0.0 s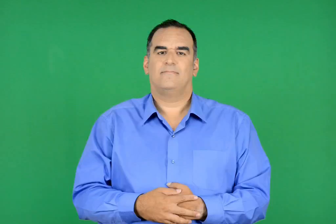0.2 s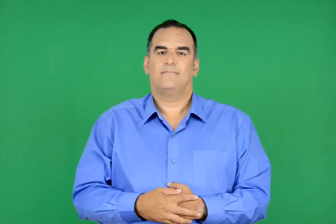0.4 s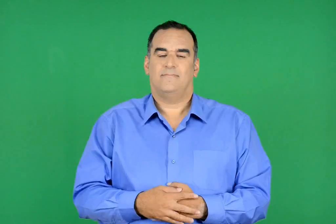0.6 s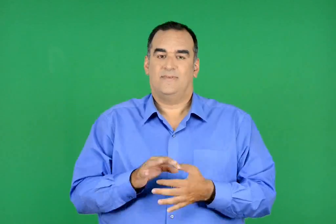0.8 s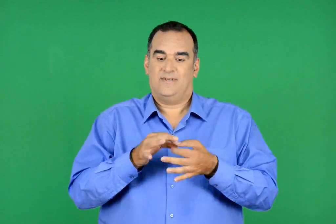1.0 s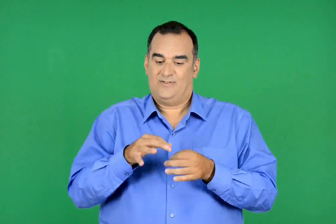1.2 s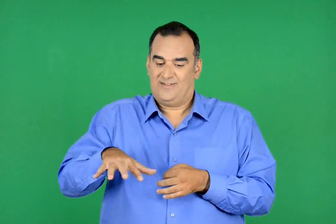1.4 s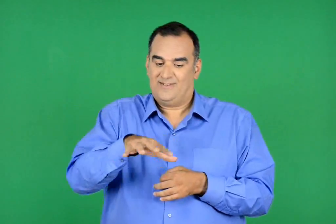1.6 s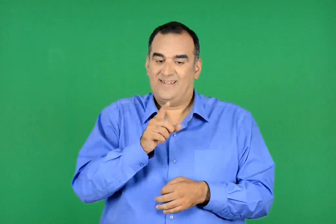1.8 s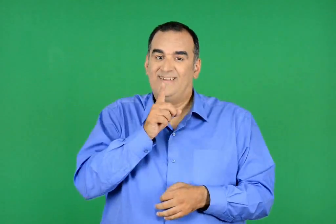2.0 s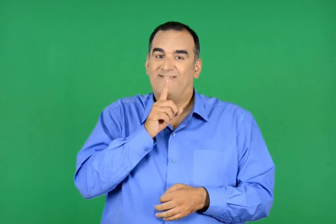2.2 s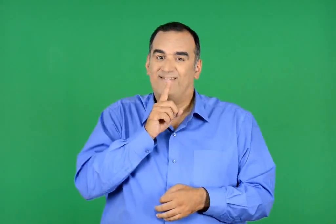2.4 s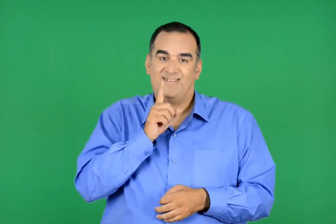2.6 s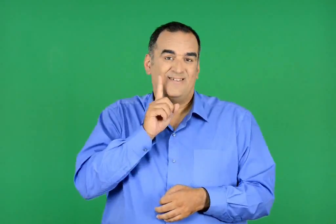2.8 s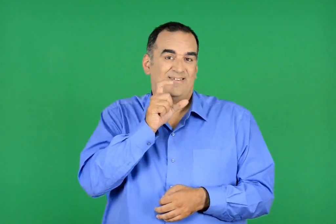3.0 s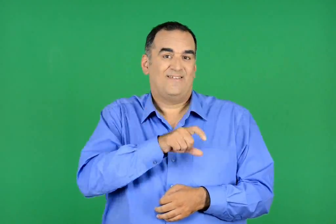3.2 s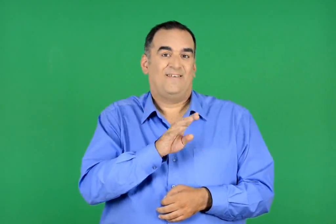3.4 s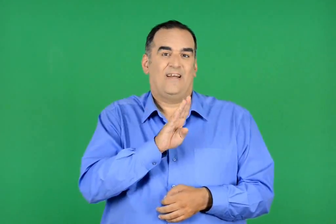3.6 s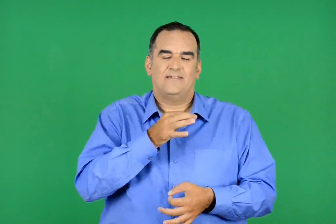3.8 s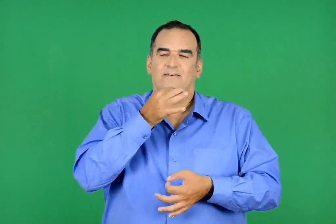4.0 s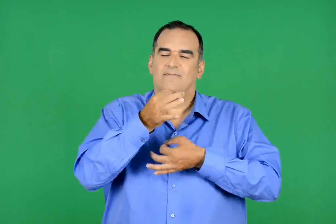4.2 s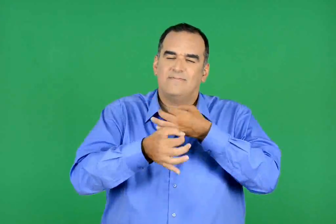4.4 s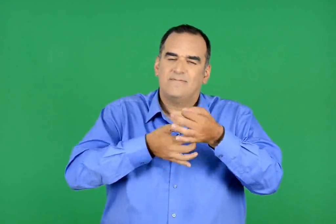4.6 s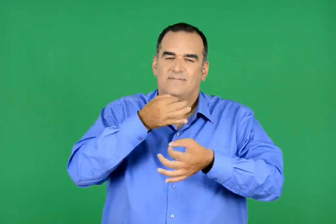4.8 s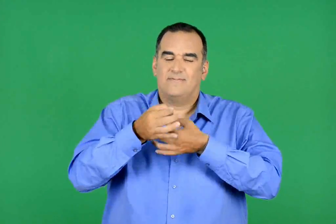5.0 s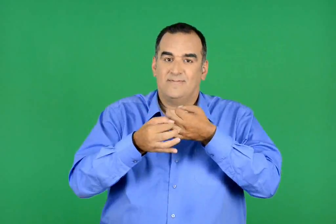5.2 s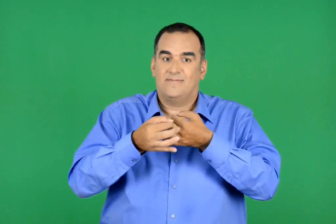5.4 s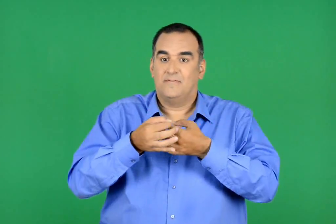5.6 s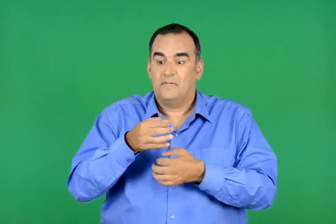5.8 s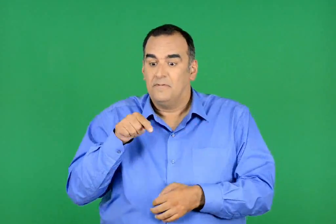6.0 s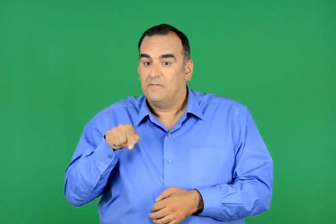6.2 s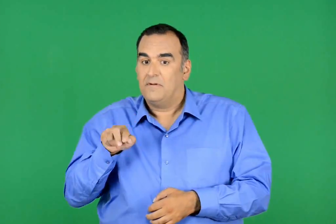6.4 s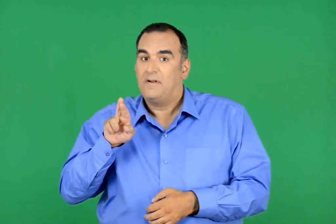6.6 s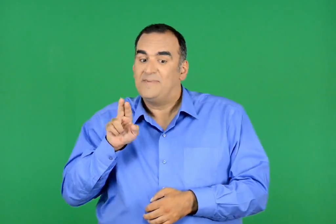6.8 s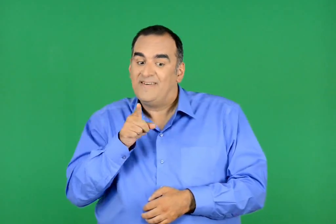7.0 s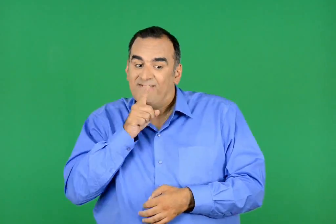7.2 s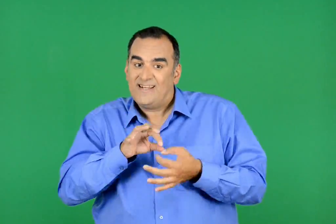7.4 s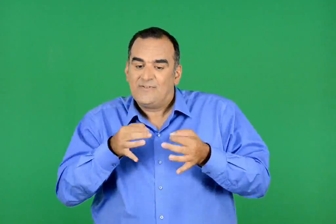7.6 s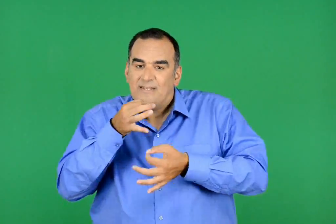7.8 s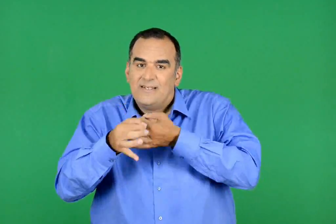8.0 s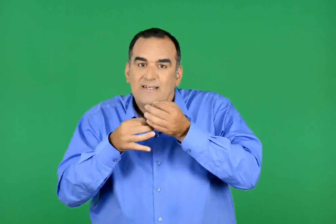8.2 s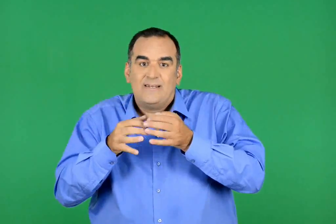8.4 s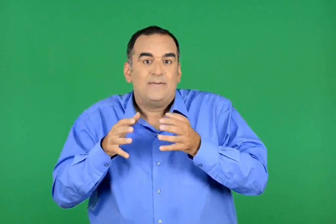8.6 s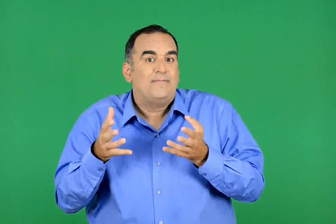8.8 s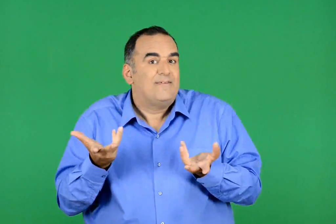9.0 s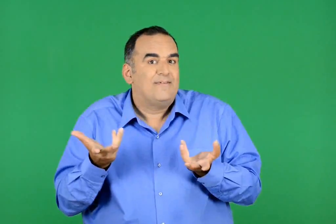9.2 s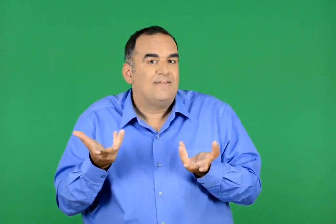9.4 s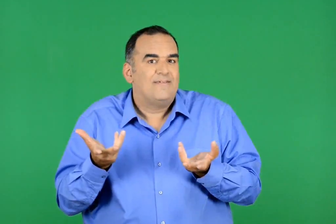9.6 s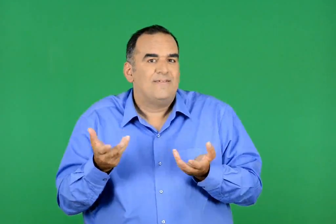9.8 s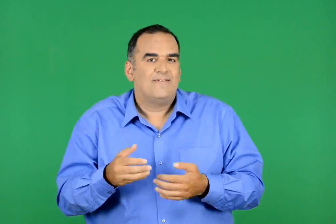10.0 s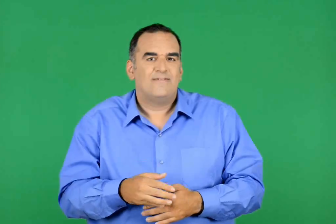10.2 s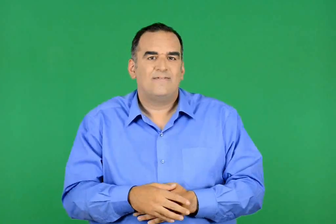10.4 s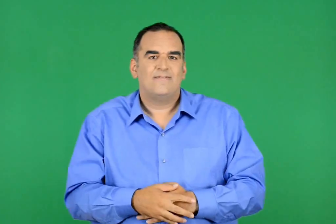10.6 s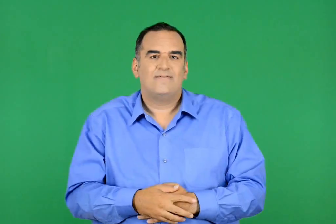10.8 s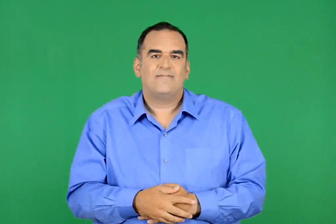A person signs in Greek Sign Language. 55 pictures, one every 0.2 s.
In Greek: την ιστορία αφηγείται η βαγγελίτσα. πώς θα την έλεγε άραγε η ρασµίγια ;
